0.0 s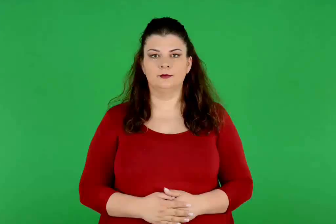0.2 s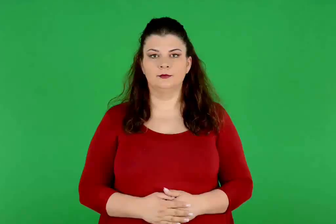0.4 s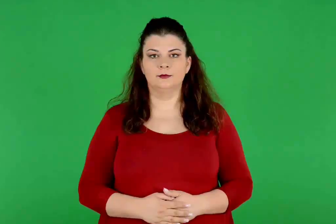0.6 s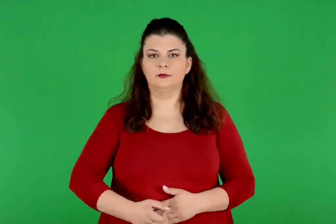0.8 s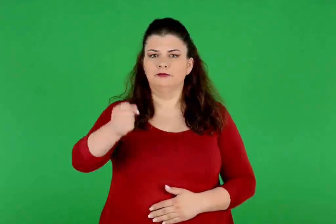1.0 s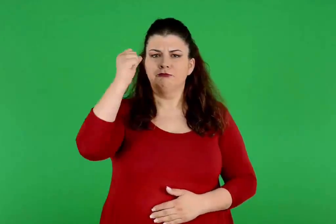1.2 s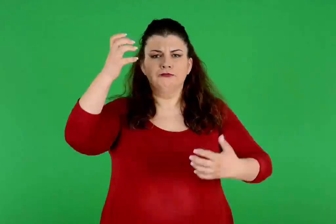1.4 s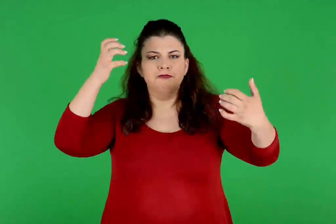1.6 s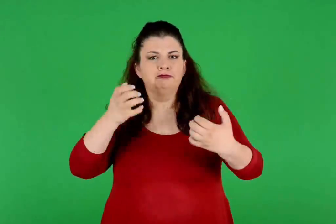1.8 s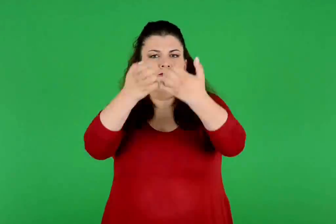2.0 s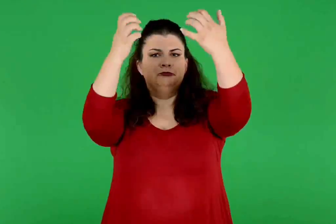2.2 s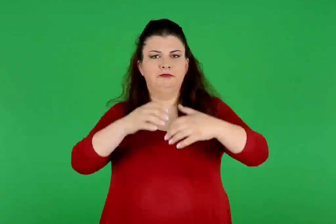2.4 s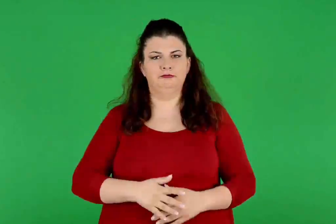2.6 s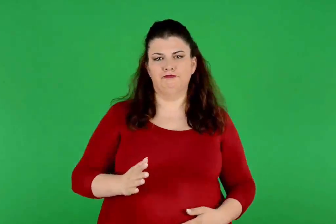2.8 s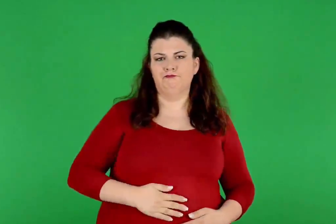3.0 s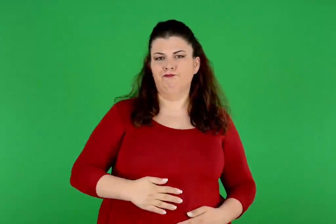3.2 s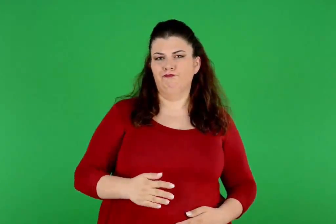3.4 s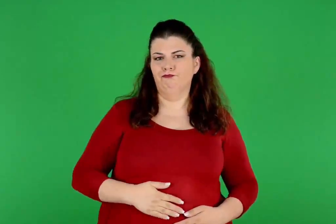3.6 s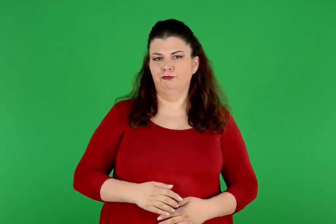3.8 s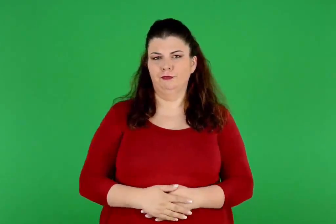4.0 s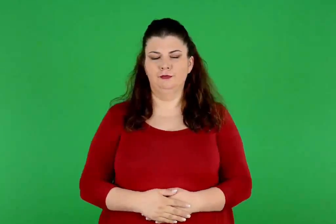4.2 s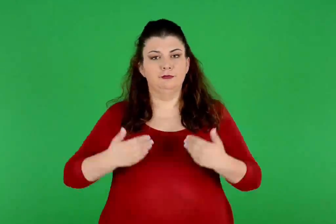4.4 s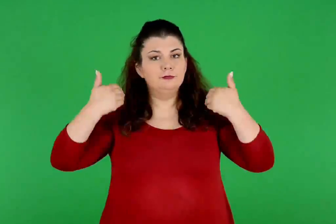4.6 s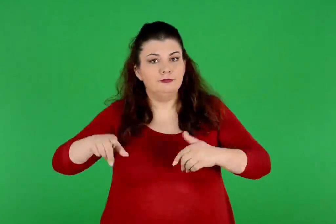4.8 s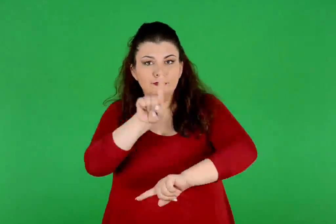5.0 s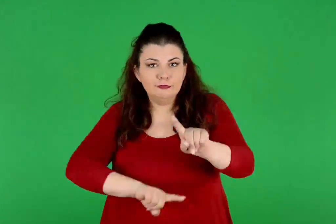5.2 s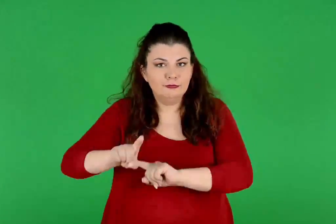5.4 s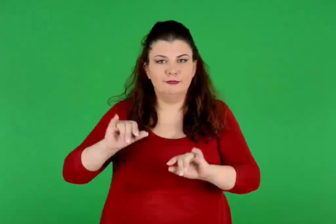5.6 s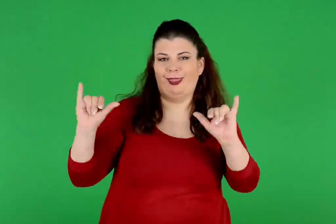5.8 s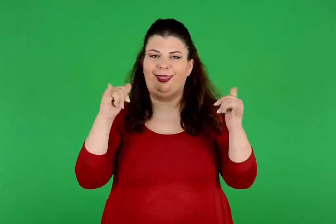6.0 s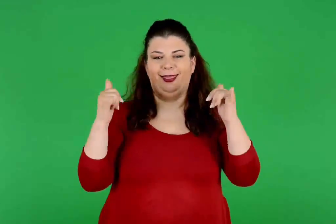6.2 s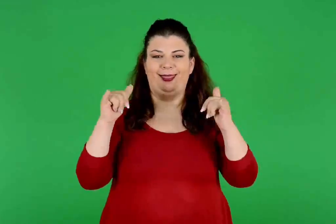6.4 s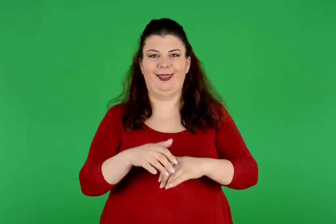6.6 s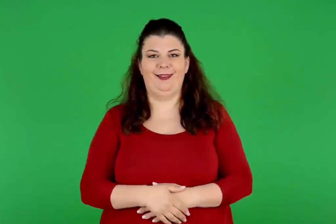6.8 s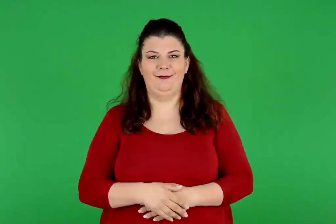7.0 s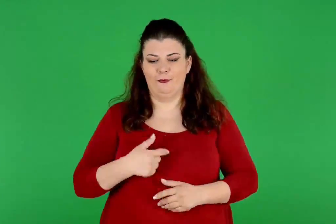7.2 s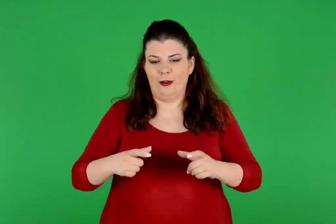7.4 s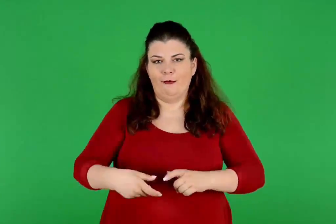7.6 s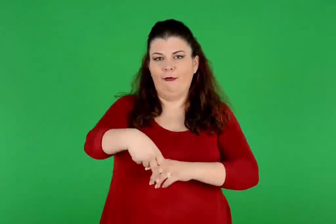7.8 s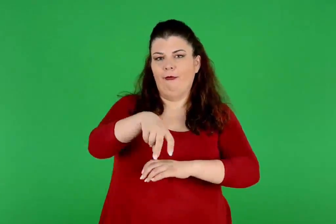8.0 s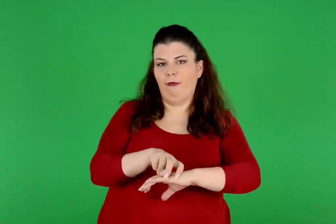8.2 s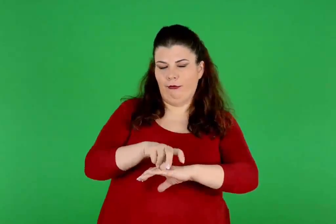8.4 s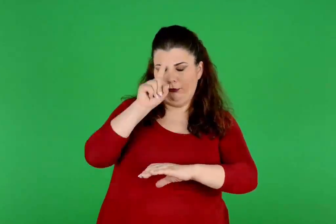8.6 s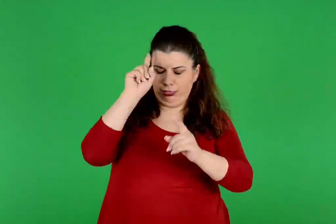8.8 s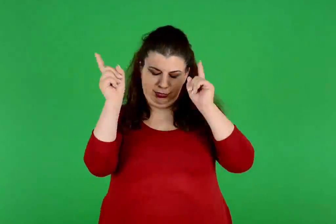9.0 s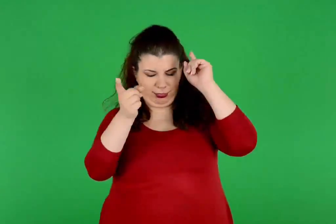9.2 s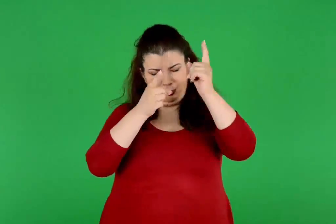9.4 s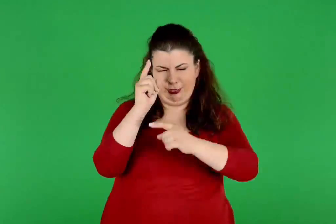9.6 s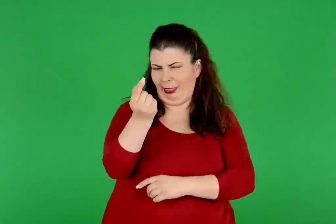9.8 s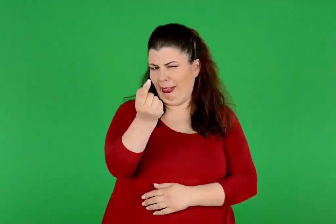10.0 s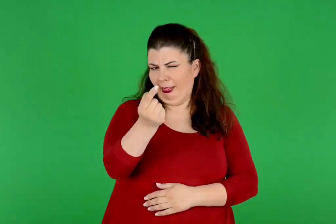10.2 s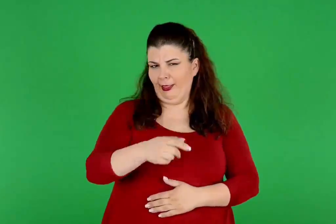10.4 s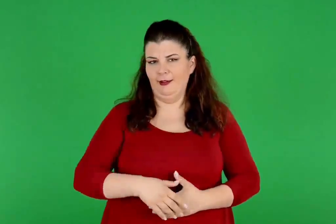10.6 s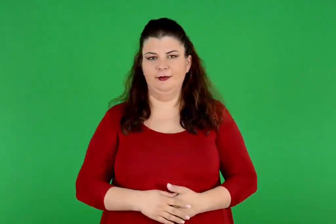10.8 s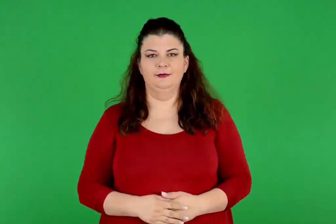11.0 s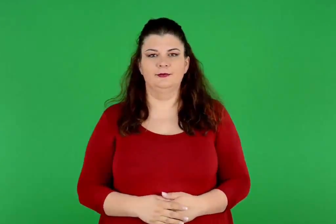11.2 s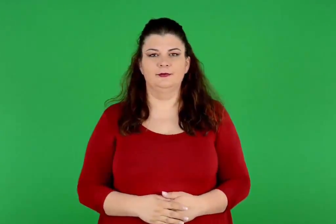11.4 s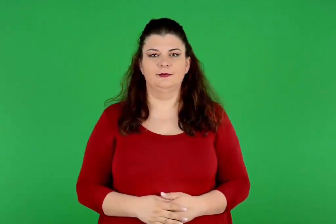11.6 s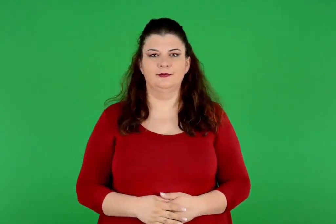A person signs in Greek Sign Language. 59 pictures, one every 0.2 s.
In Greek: στην υγειά σας , στην κοιλιά σας είμαι ο γλεντζές. καθισμένος στο σκαμνάκι , ζαλίστηκα λιγάκι
